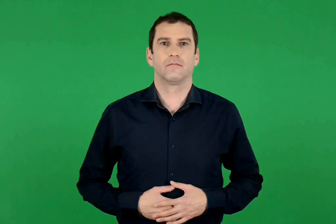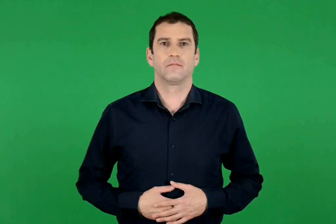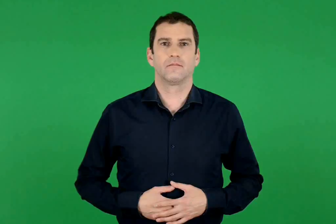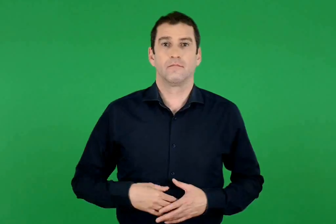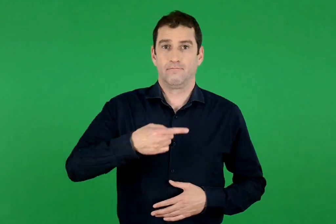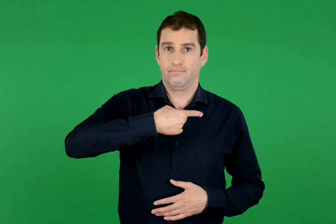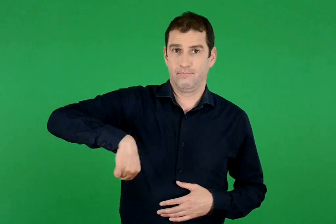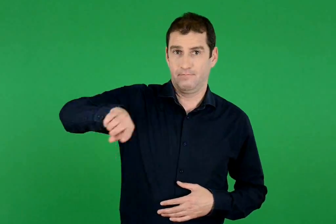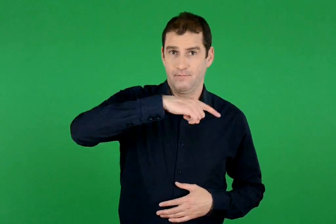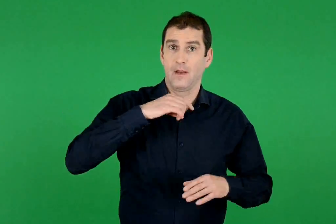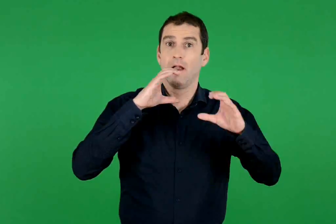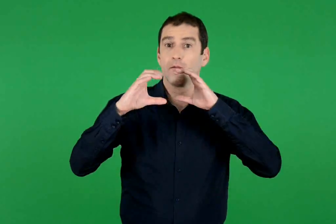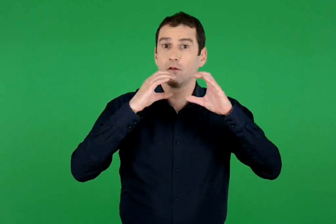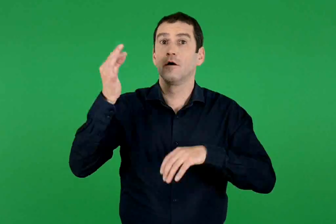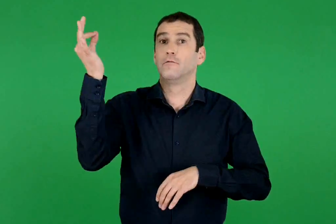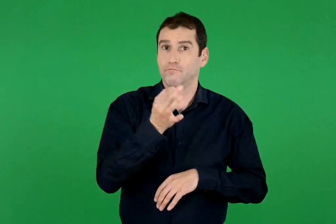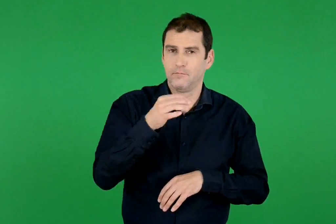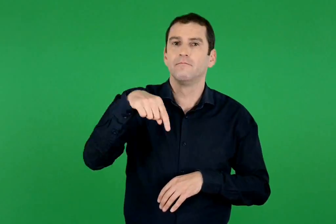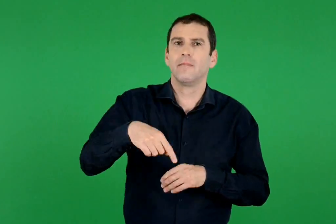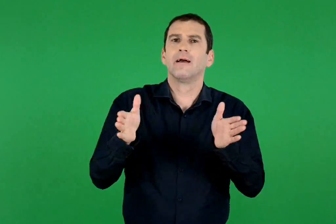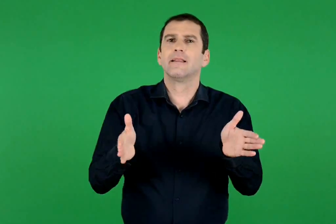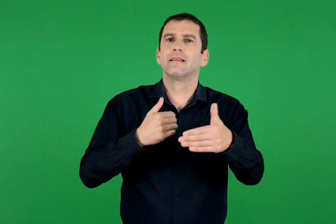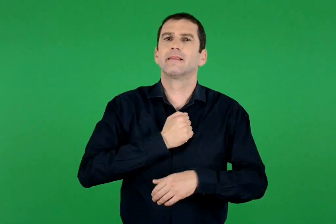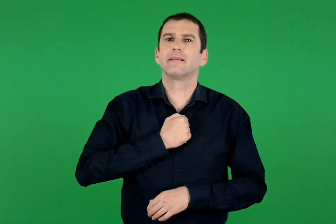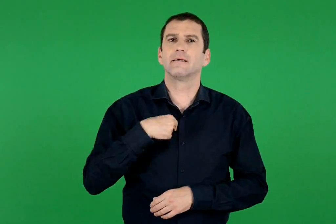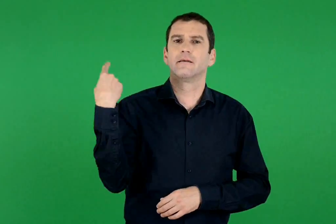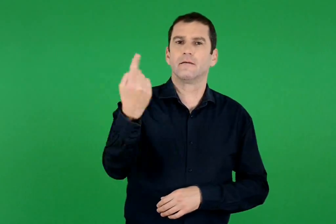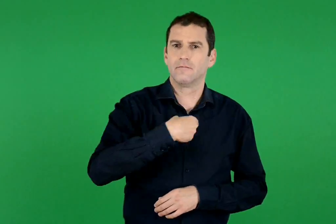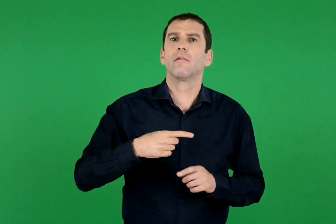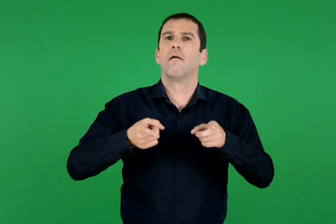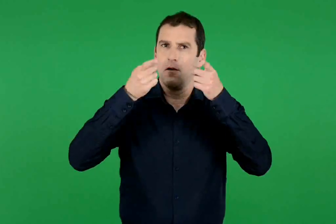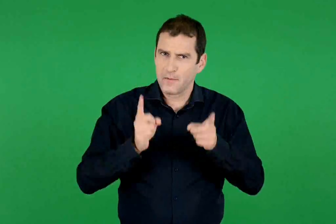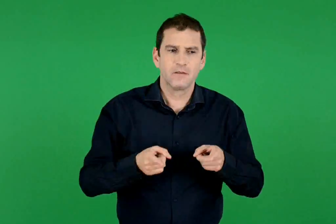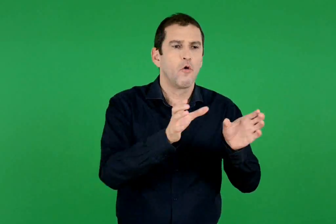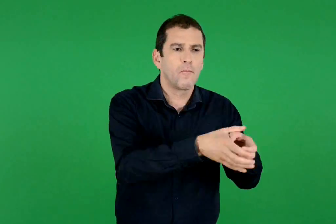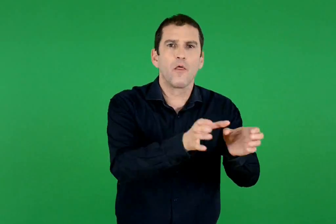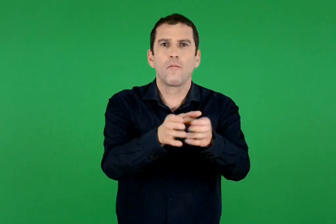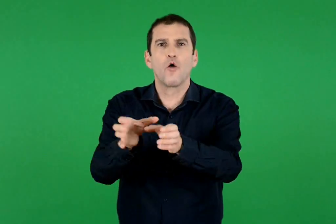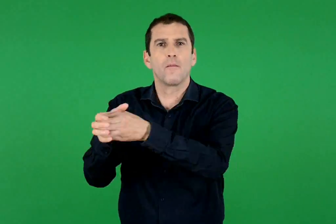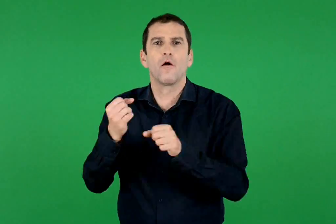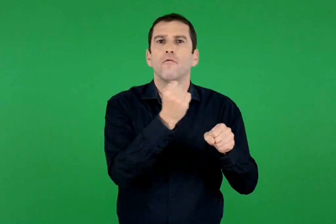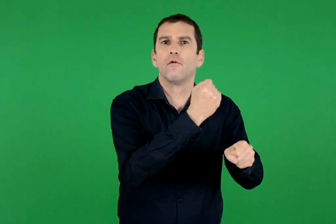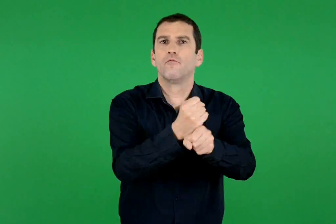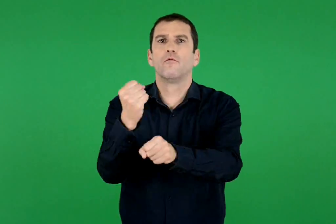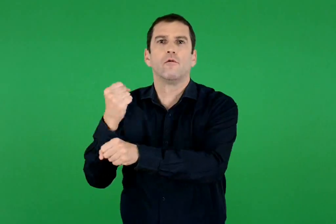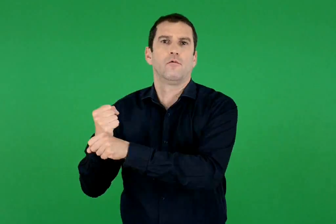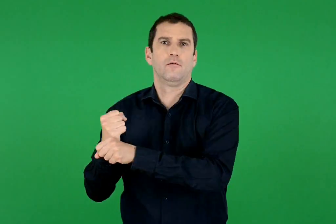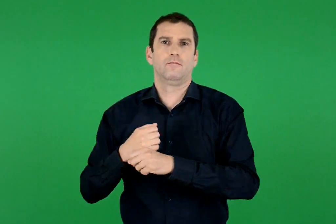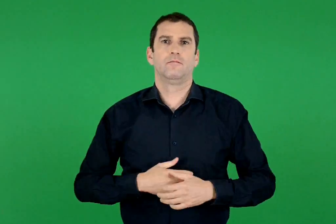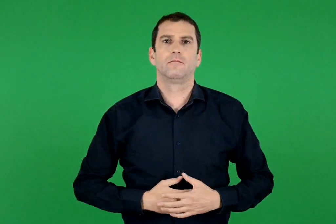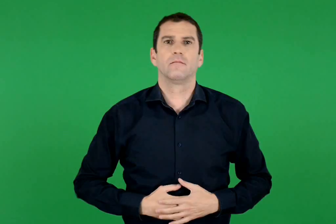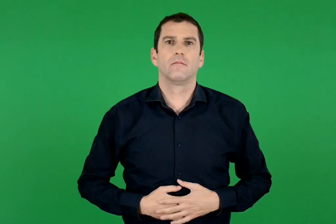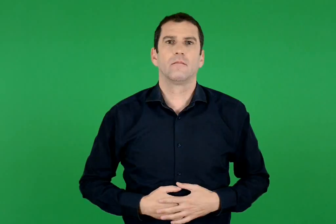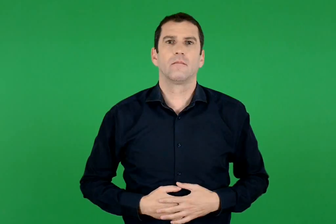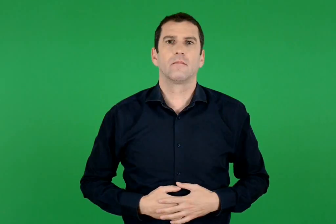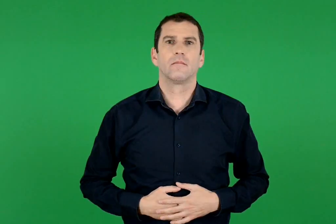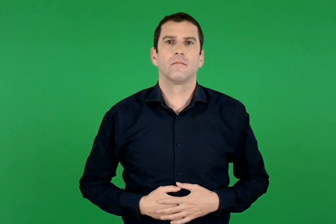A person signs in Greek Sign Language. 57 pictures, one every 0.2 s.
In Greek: για να επικοινωνούμε καλύτερα , αποφασίσαμε να εργαζόμαστε σε ομάδες στην τάξη μας
